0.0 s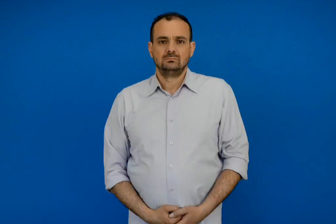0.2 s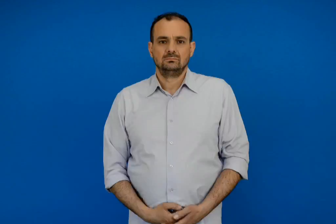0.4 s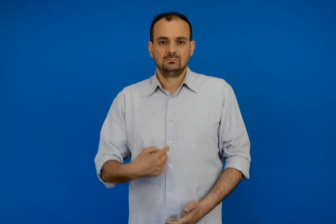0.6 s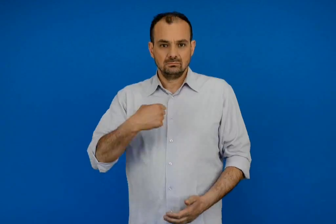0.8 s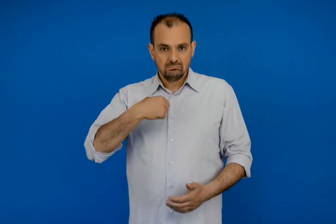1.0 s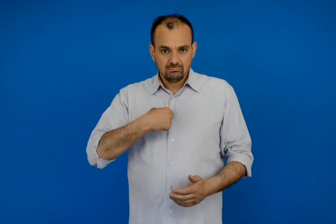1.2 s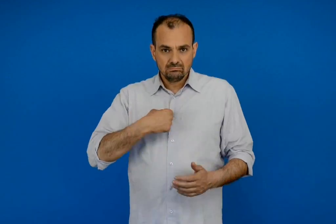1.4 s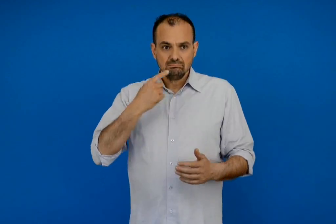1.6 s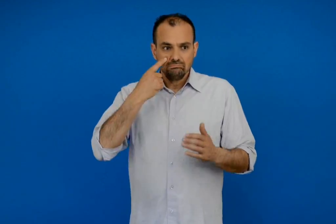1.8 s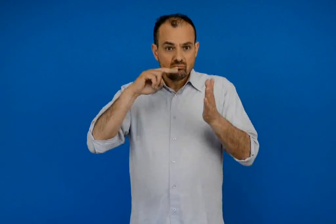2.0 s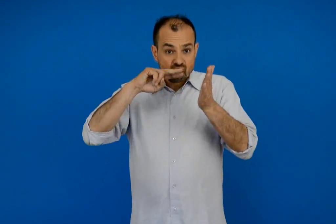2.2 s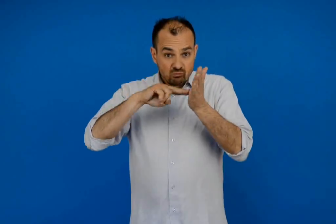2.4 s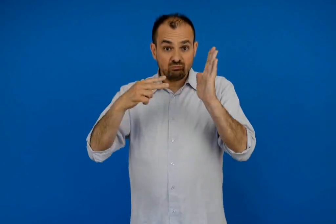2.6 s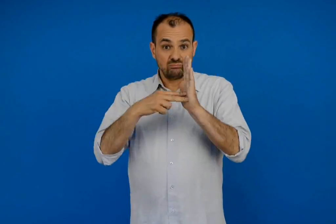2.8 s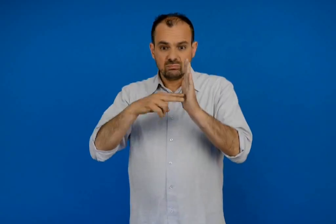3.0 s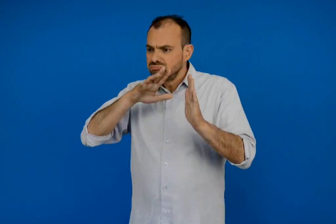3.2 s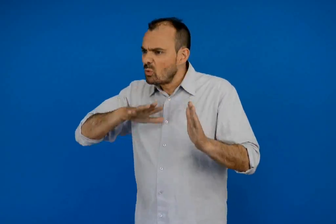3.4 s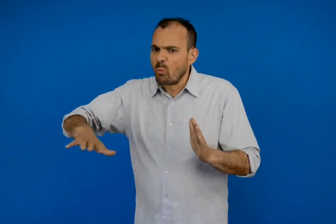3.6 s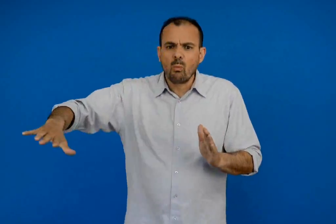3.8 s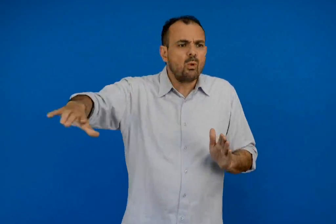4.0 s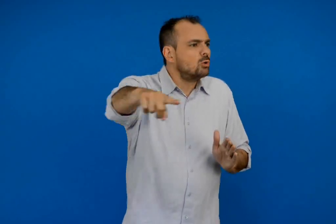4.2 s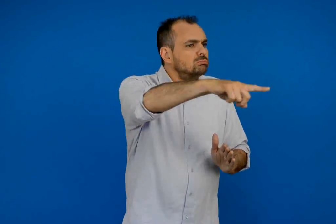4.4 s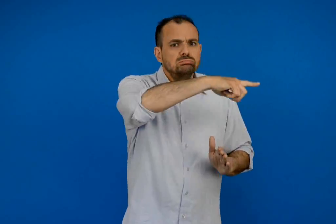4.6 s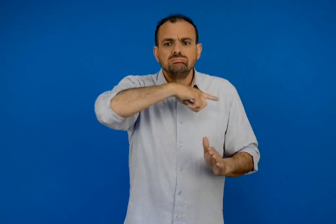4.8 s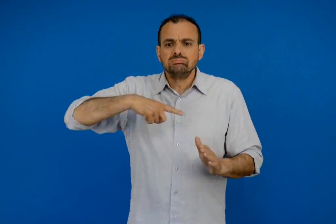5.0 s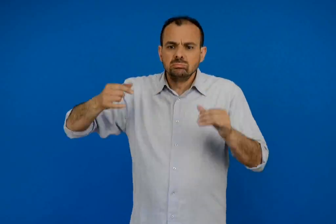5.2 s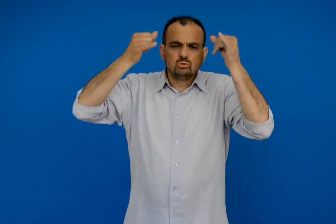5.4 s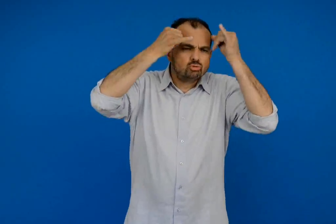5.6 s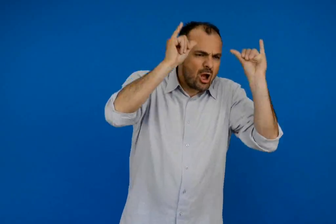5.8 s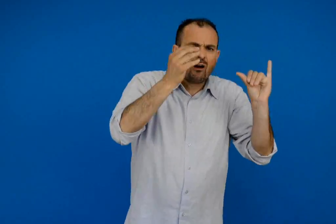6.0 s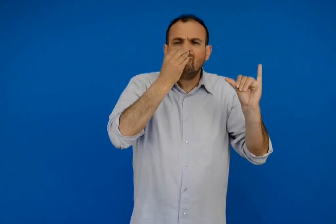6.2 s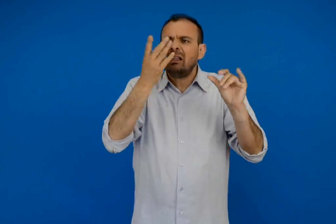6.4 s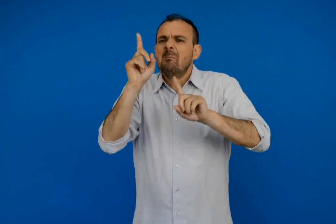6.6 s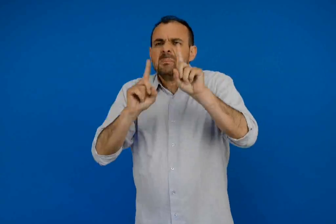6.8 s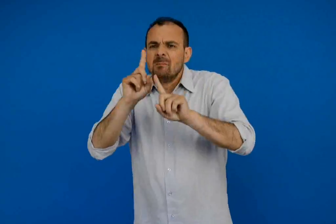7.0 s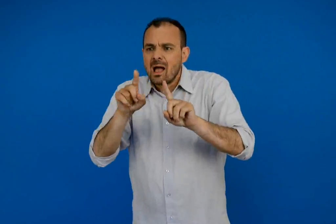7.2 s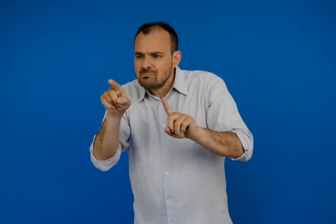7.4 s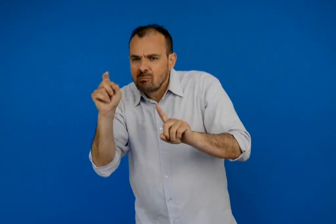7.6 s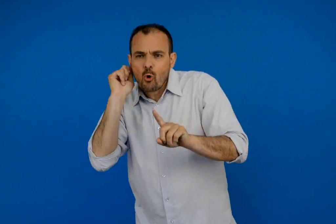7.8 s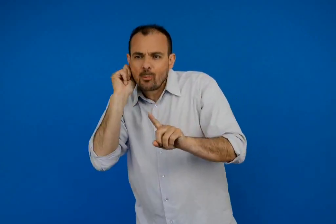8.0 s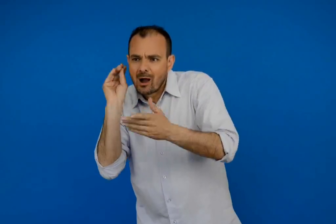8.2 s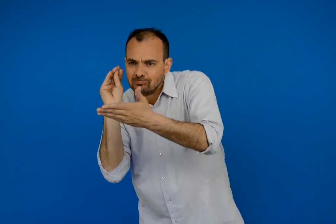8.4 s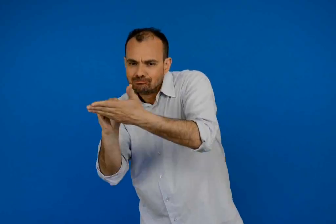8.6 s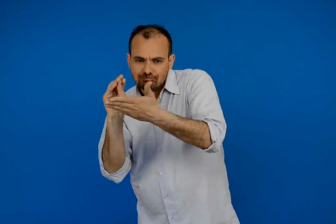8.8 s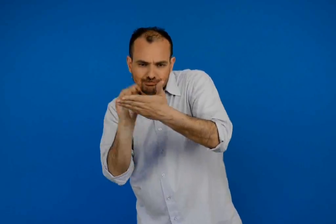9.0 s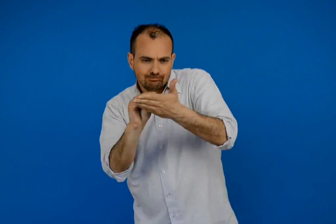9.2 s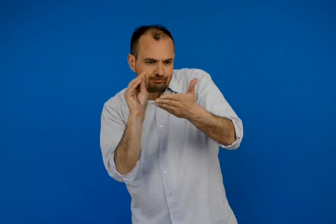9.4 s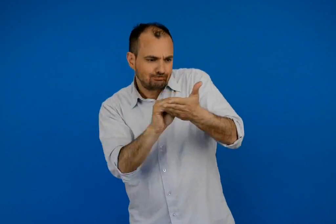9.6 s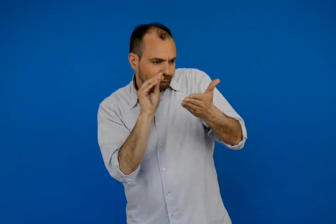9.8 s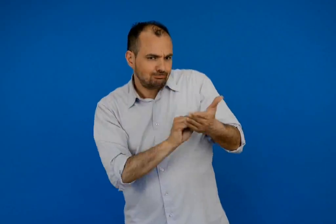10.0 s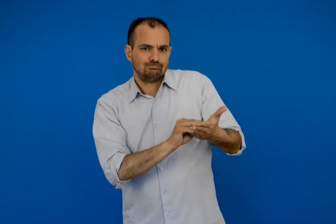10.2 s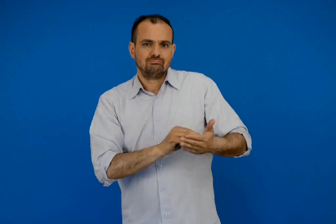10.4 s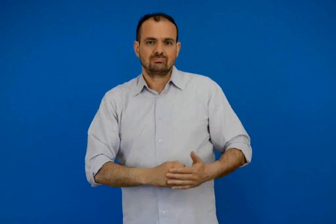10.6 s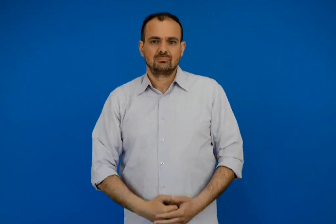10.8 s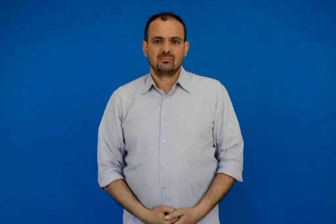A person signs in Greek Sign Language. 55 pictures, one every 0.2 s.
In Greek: προσέχω ποια ζώα και φυτά υπάρχουν γύρω μου και τα ονομάζω
